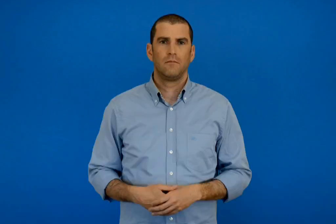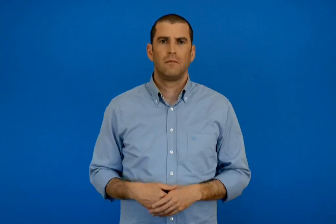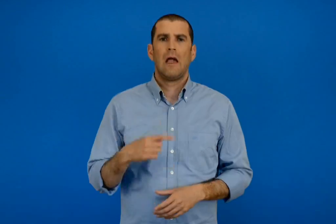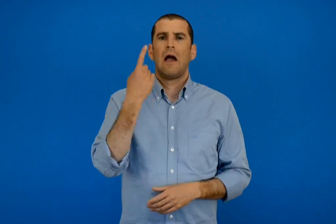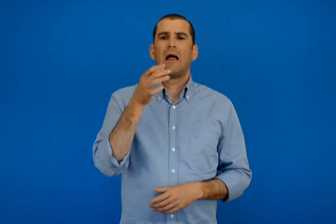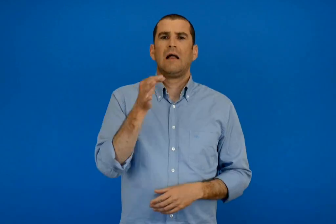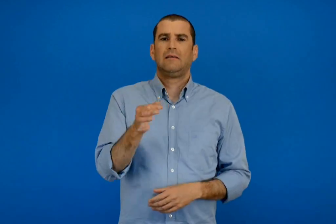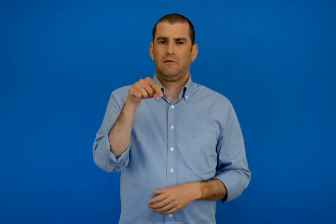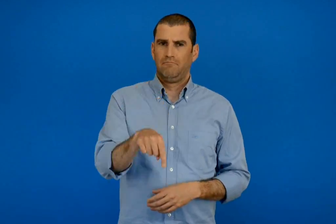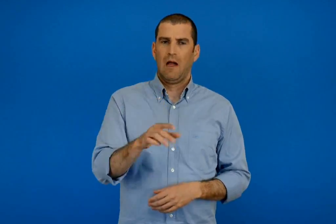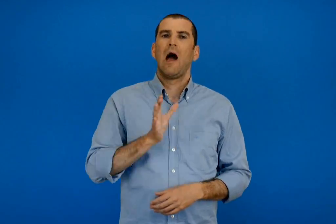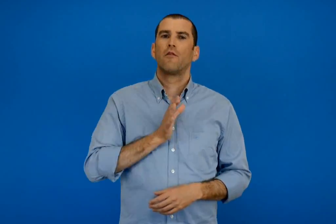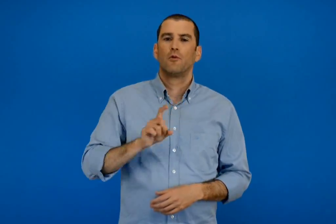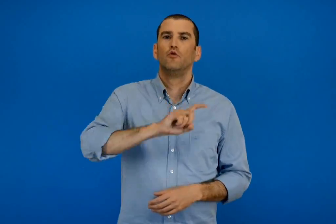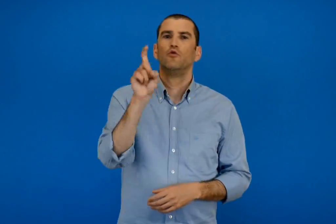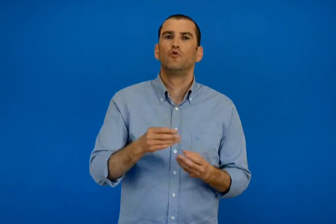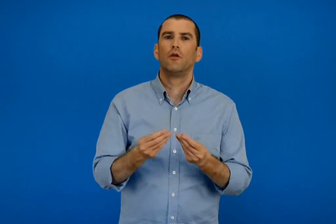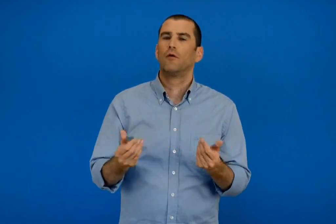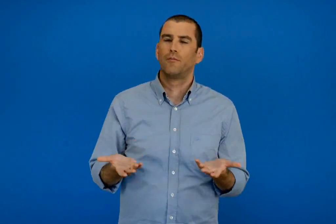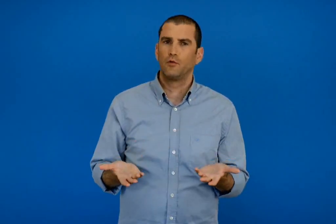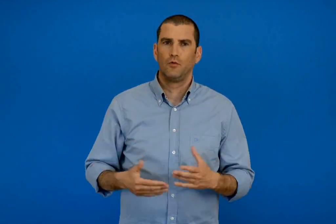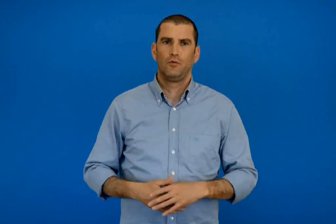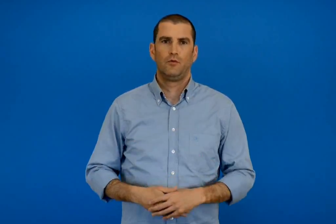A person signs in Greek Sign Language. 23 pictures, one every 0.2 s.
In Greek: πως ζουν οι άνθρωποι σε ένα νησί ;
